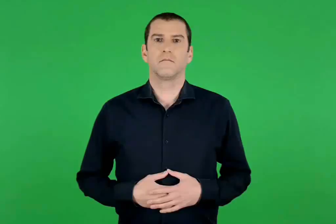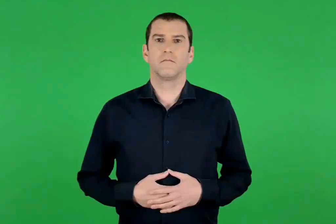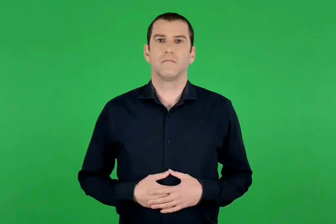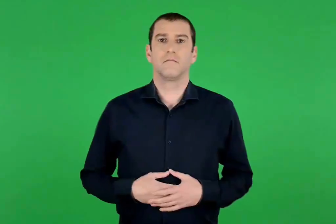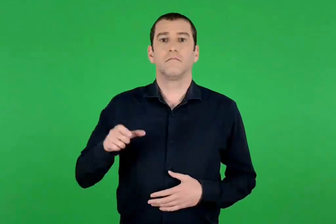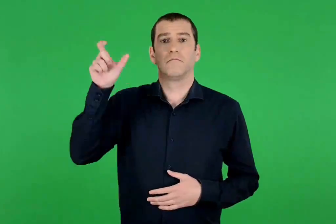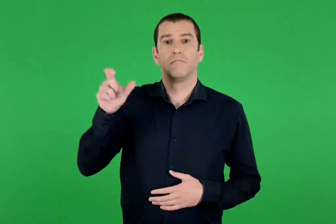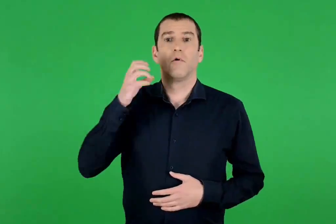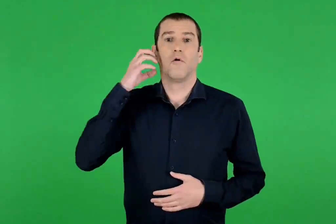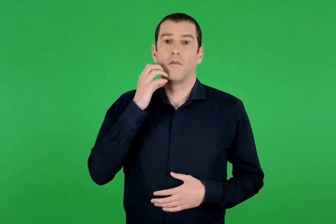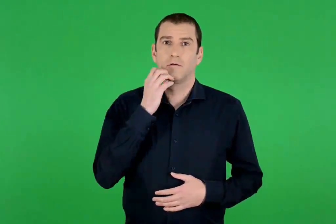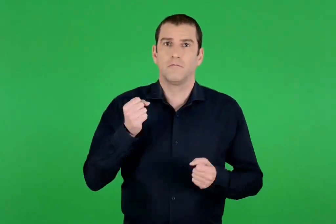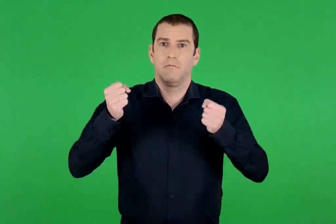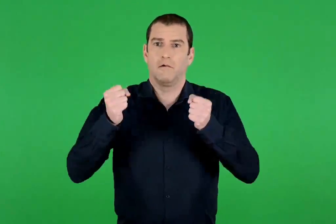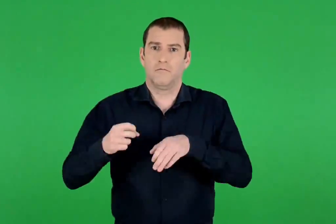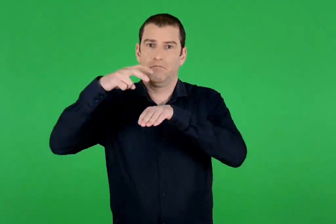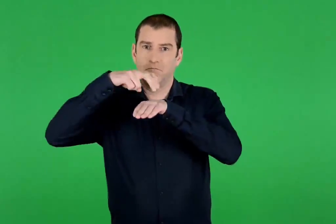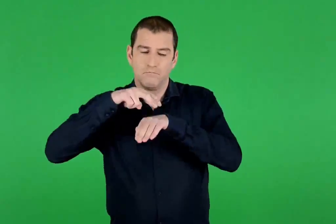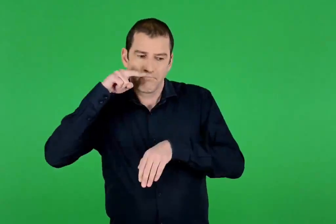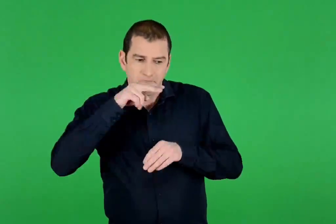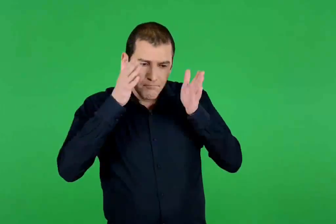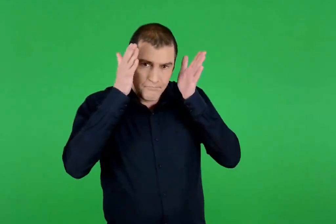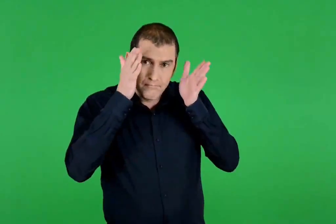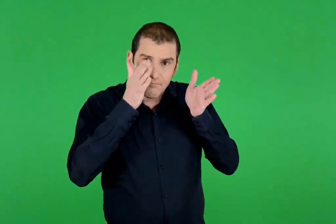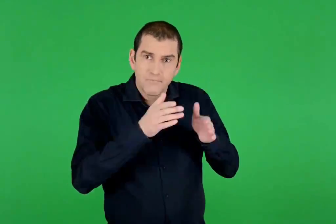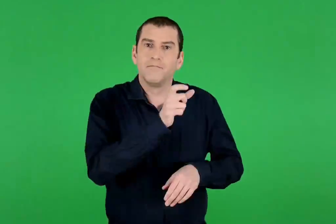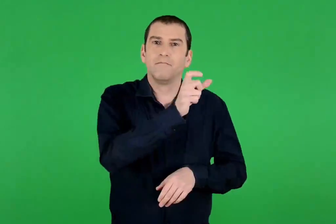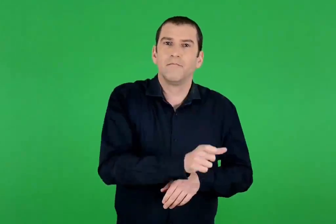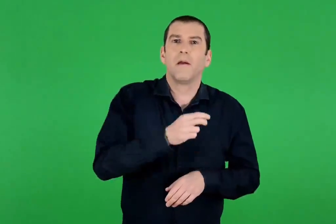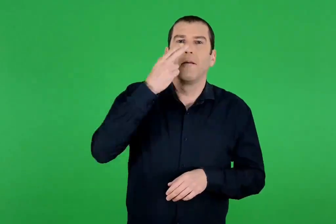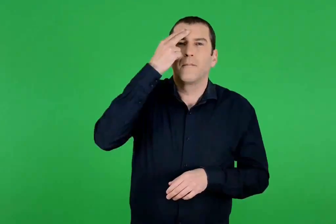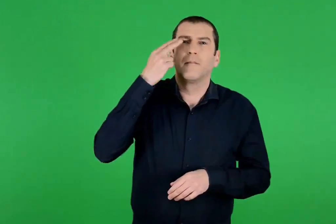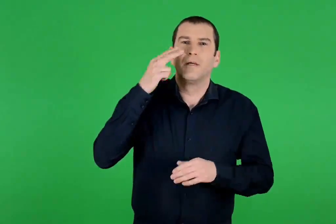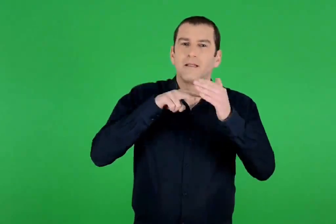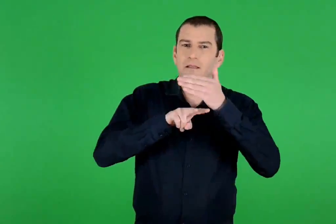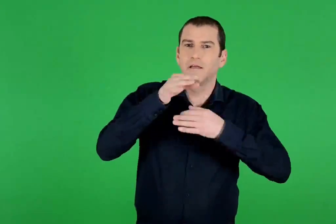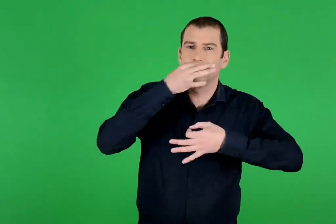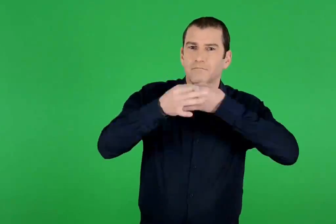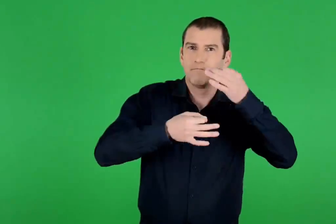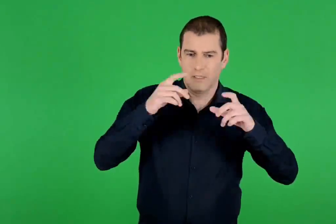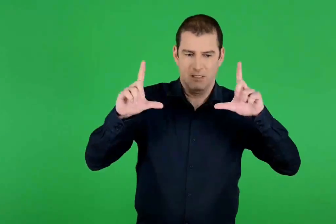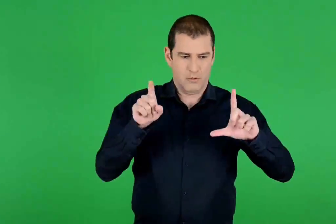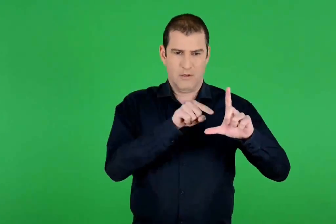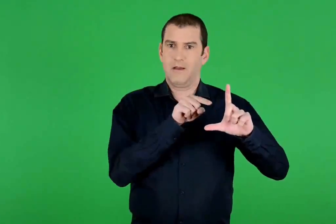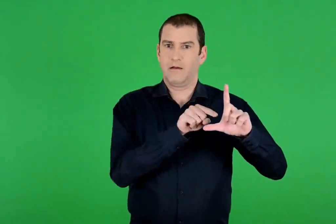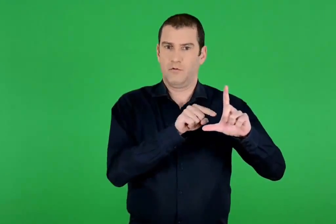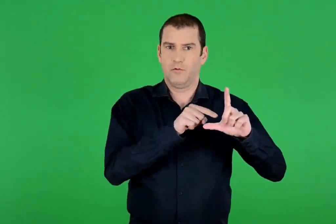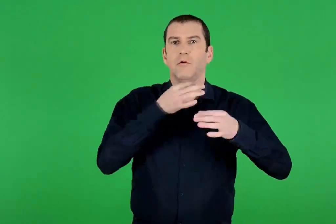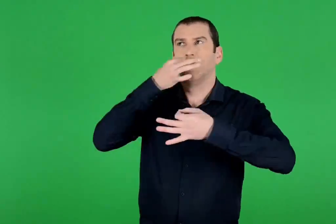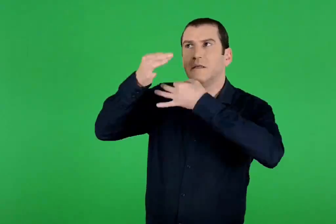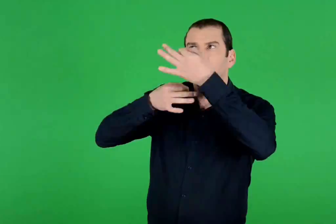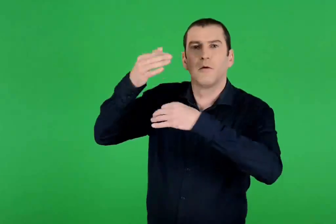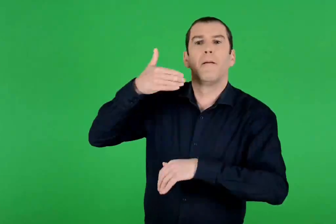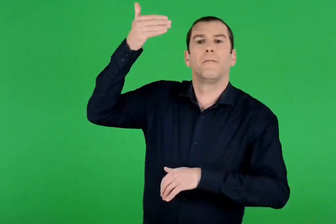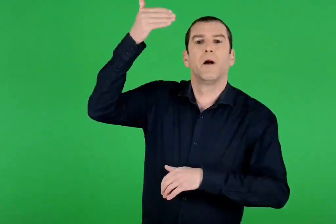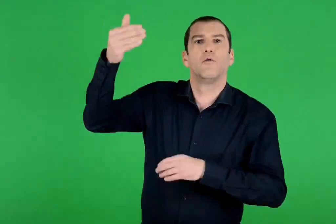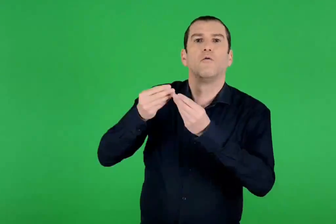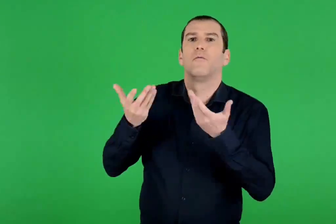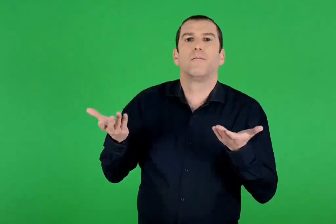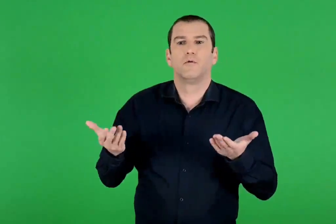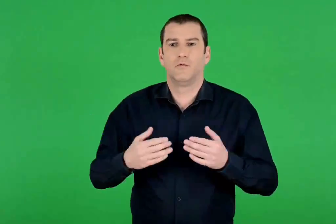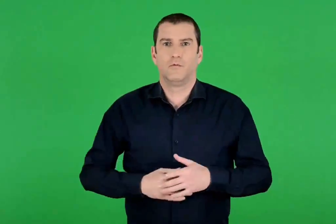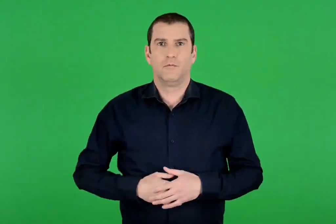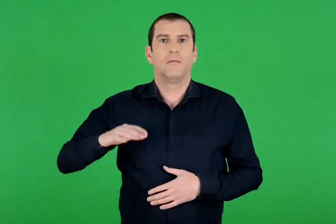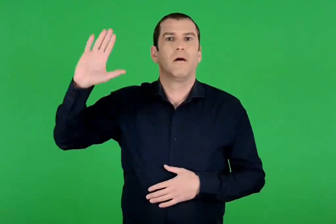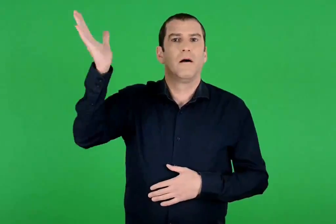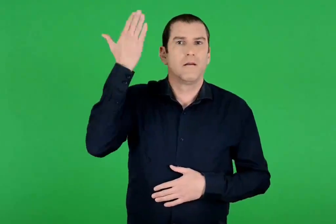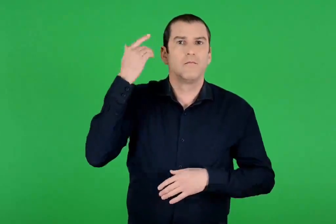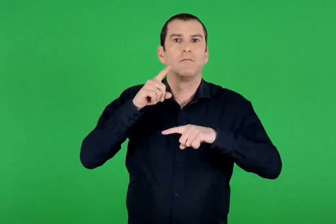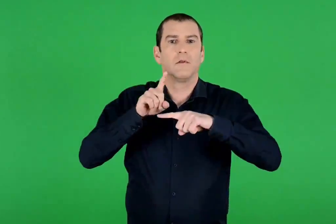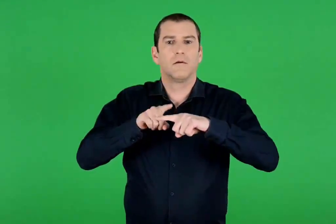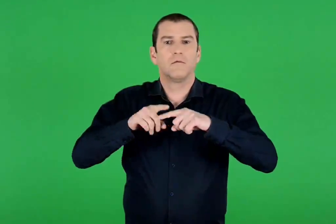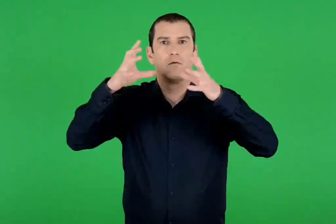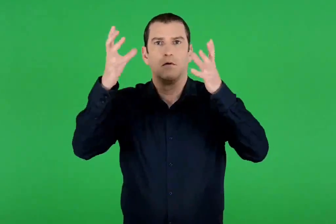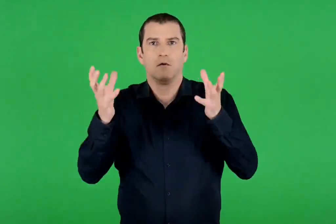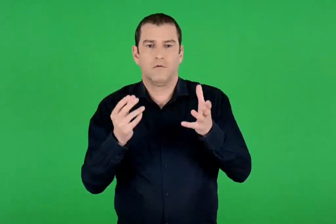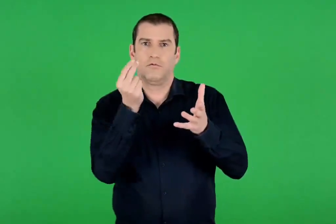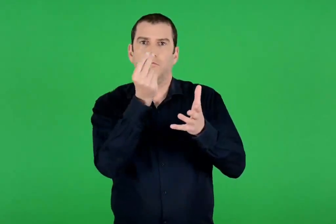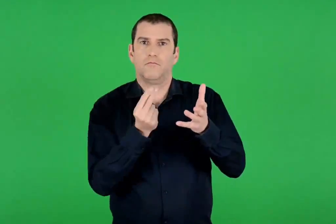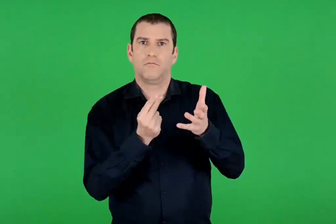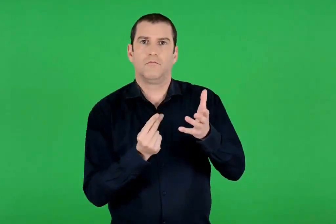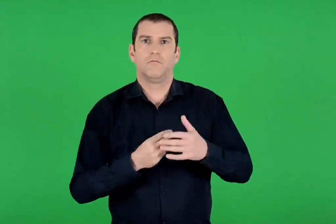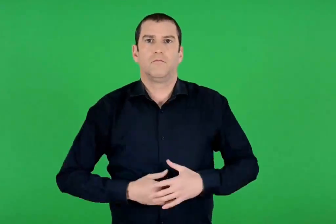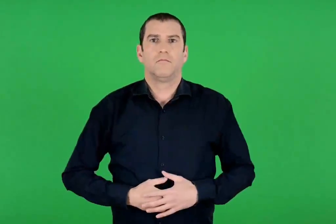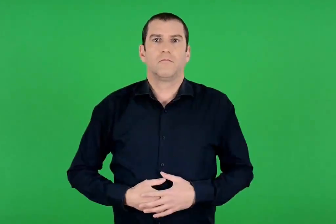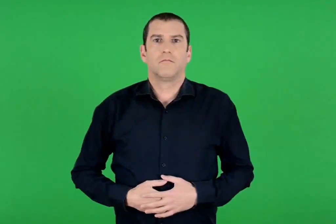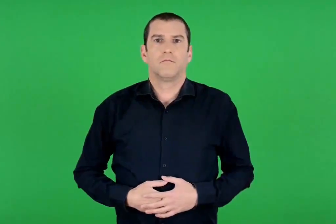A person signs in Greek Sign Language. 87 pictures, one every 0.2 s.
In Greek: ο οδυσσέας καθισμένος κοιτάζει με προσοχή το κεφάλι του μάντη τειρεσία κάτω , που του δίνει συμβουλές για το μέλλον. από αρχαίο ελληνικό αγγείο
